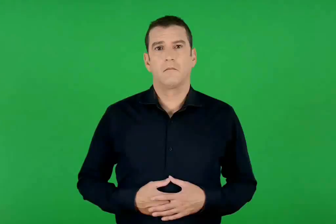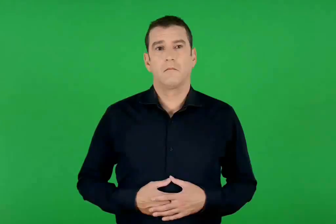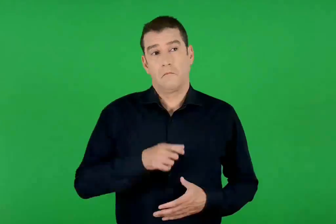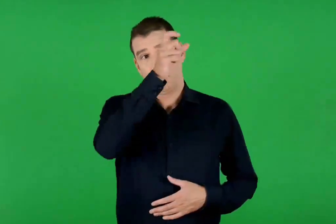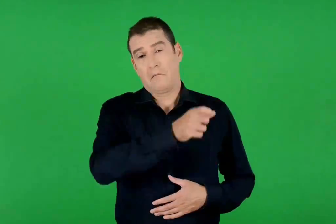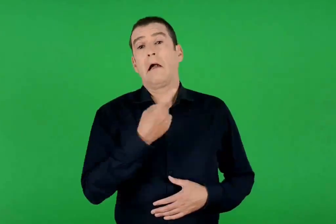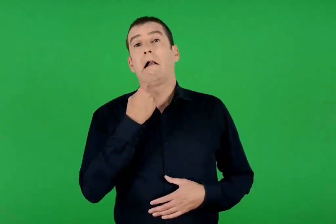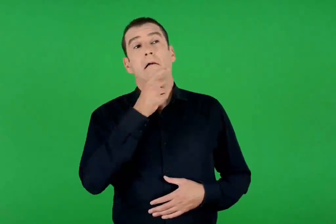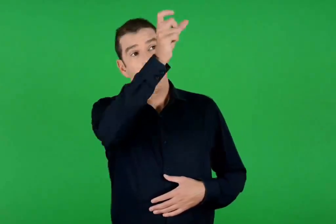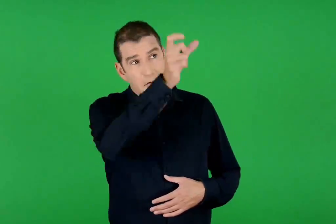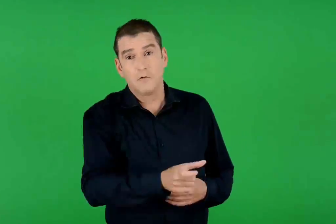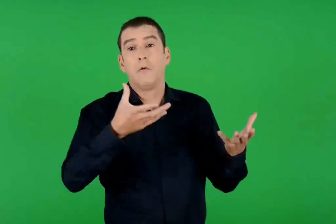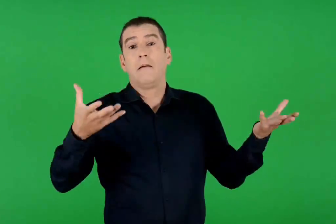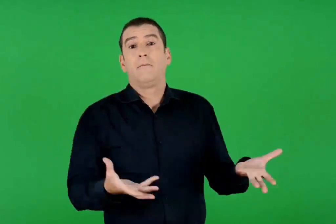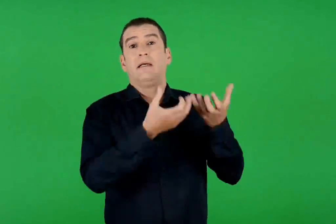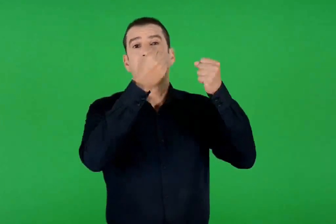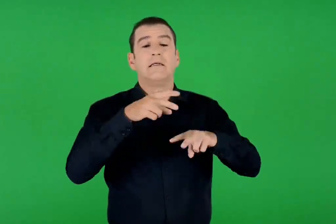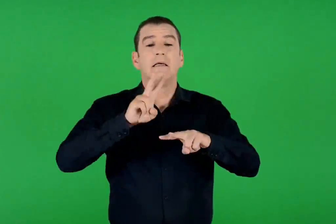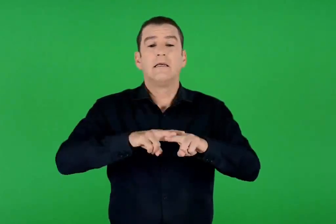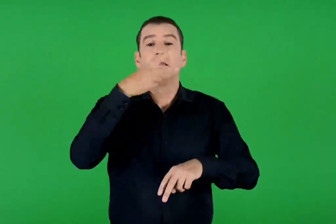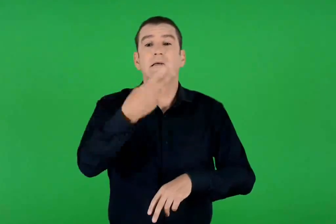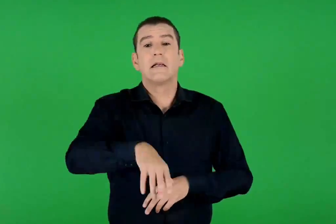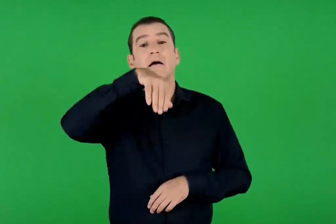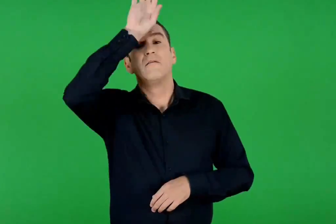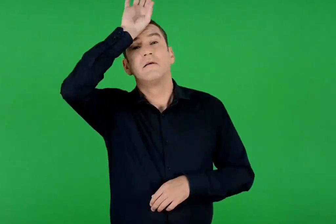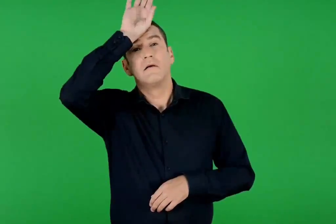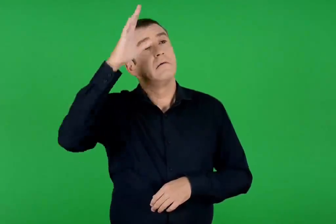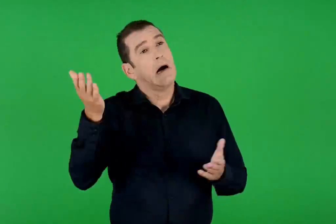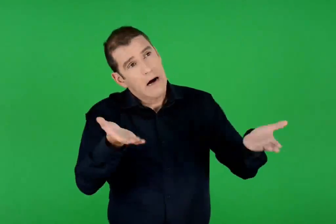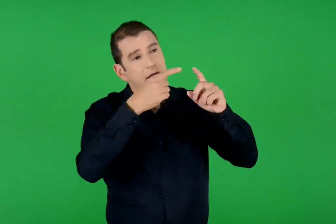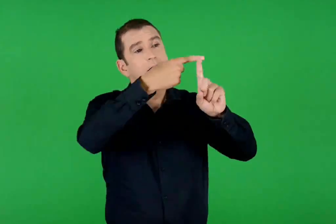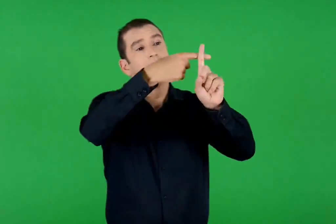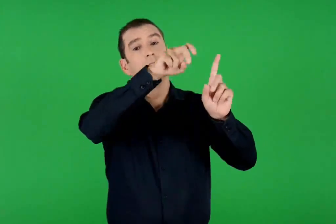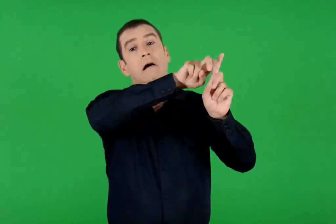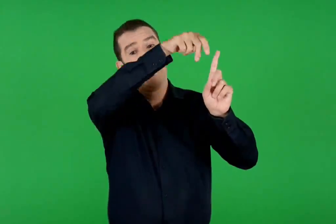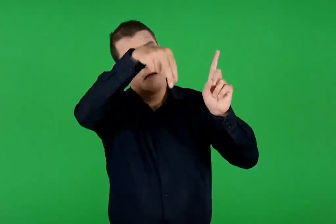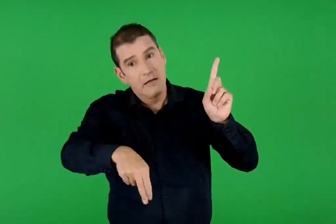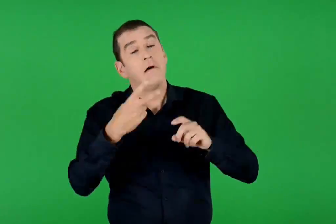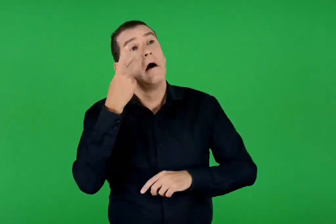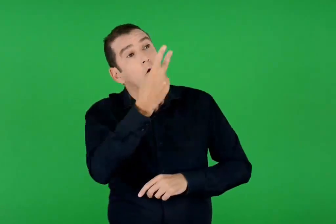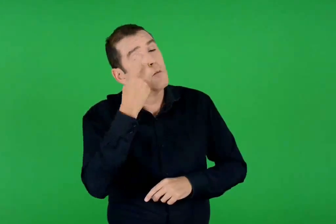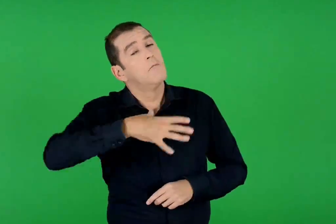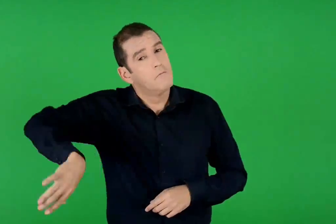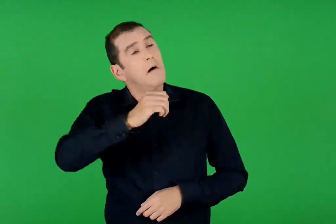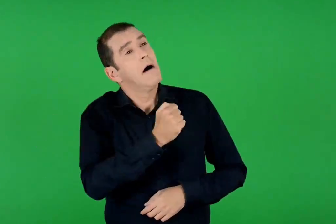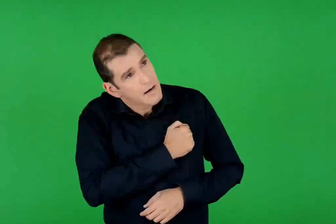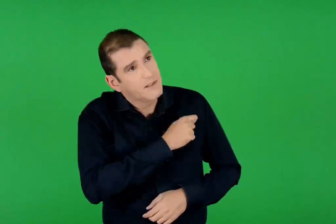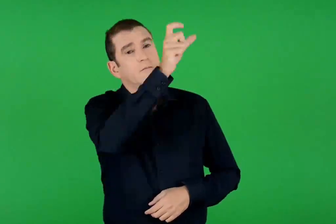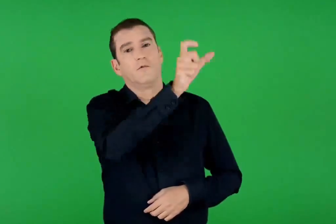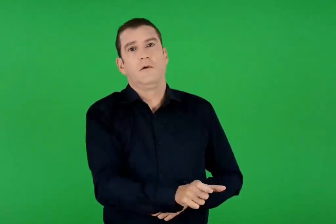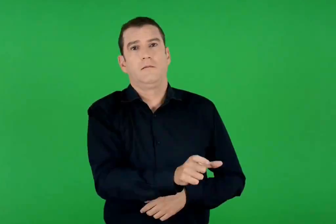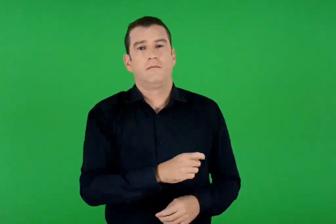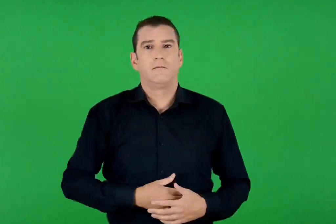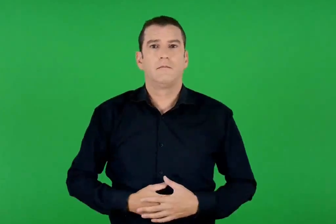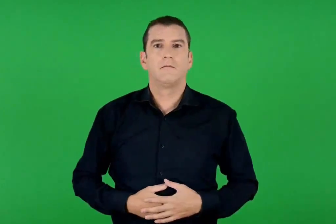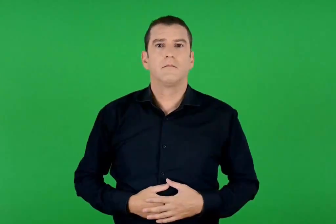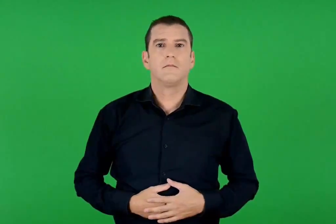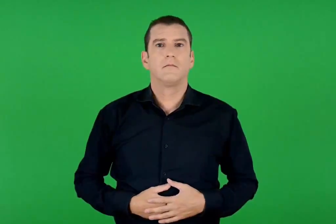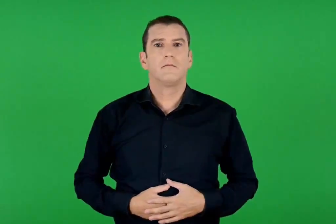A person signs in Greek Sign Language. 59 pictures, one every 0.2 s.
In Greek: είναι λέει ο μεσσίας , ο βασιλιάς του ισραήλ. ας κατέβει τώρα από τον σταυρό , ώστε να δούμε και να πιστέψουμε σε αυτόν
